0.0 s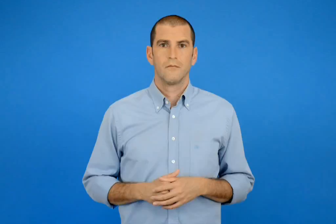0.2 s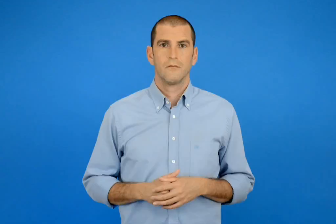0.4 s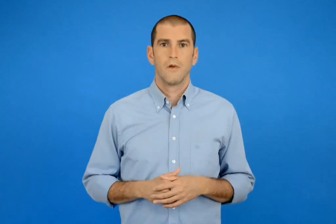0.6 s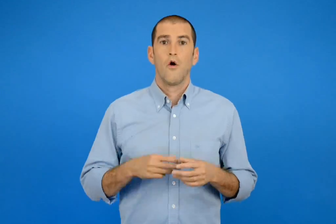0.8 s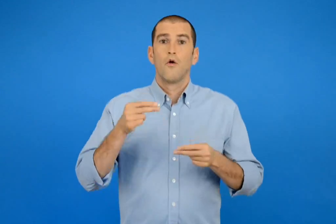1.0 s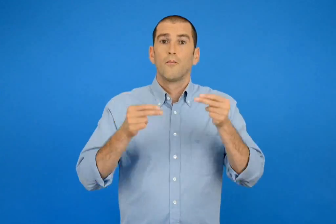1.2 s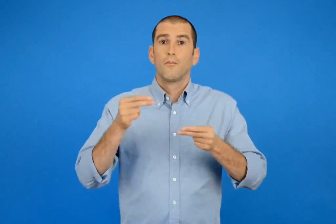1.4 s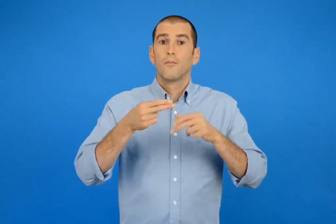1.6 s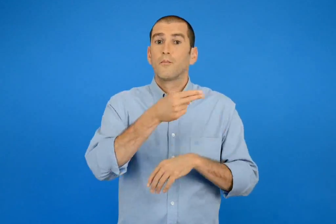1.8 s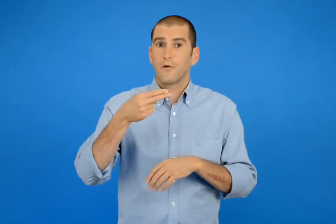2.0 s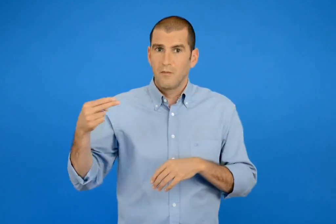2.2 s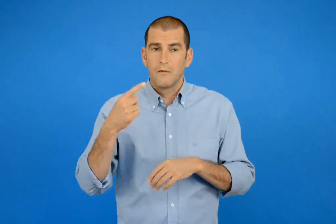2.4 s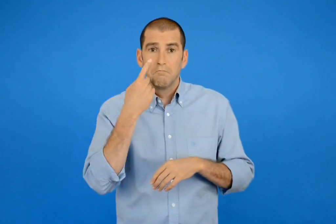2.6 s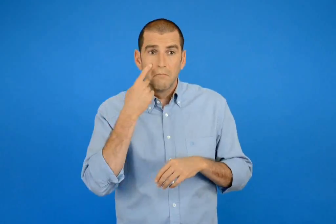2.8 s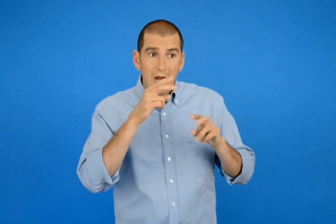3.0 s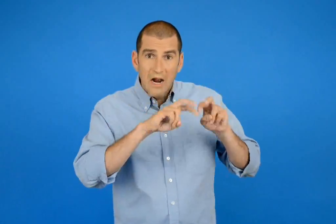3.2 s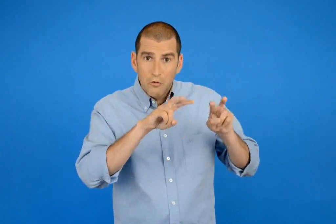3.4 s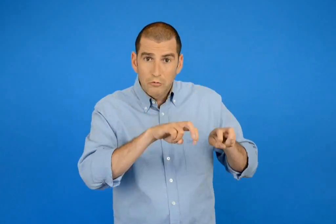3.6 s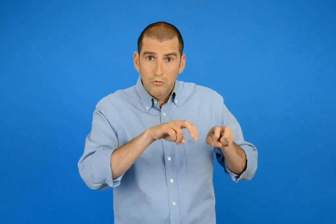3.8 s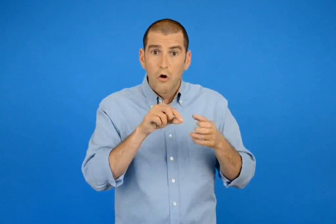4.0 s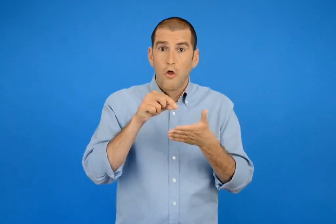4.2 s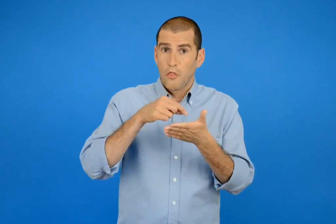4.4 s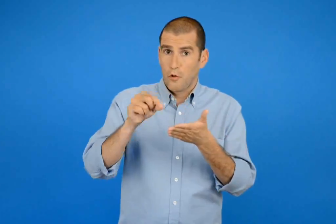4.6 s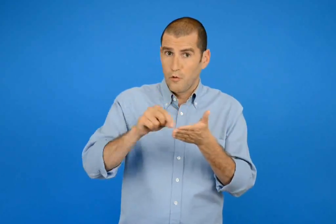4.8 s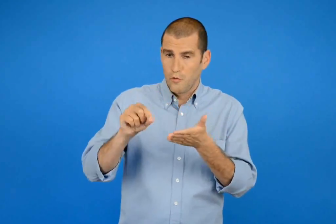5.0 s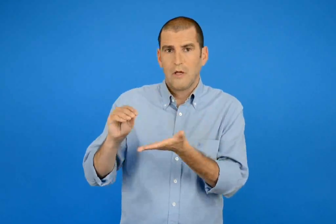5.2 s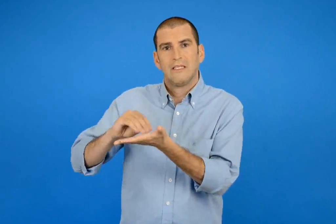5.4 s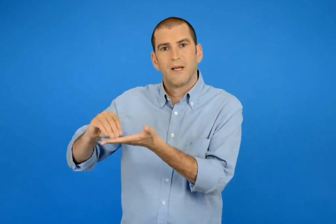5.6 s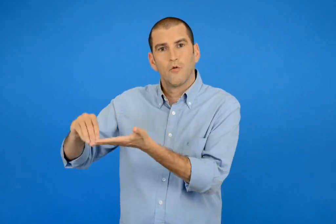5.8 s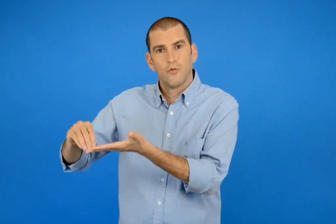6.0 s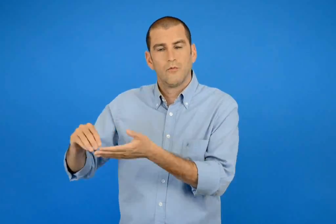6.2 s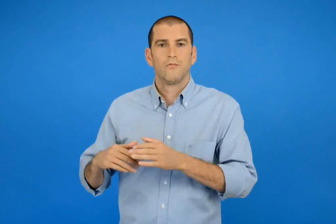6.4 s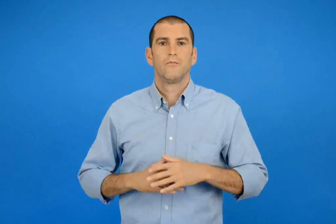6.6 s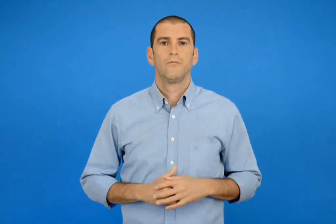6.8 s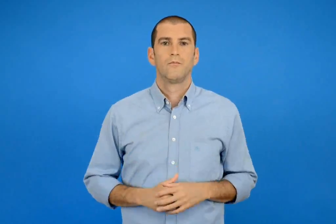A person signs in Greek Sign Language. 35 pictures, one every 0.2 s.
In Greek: ελέγχω διορθώνω και συμπληρώνω προβλήματα
